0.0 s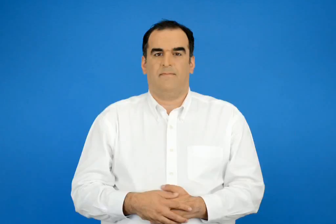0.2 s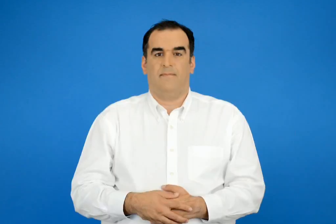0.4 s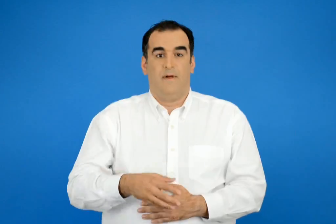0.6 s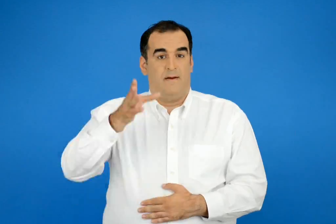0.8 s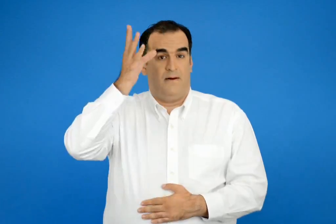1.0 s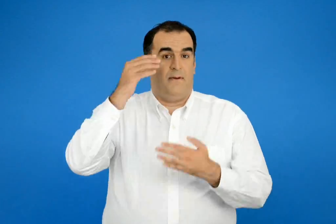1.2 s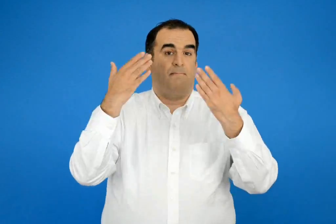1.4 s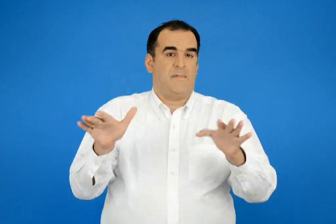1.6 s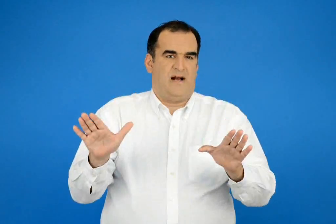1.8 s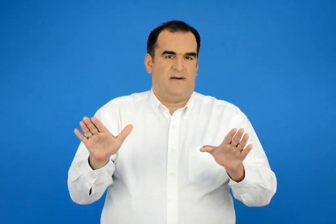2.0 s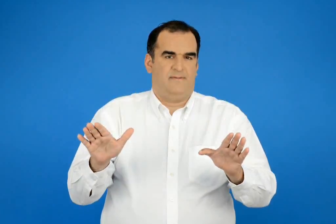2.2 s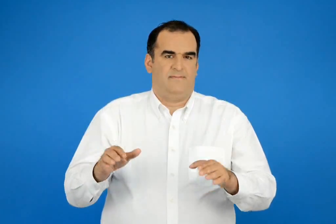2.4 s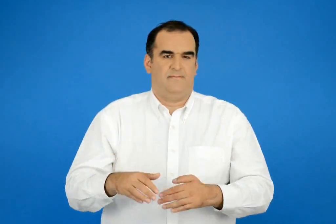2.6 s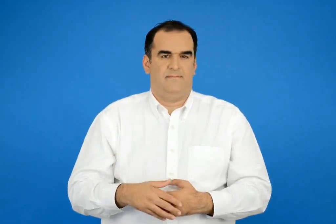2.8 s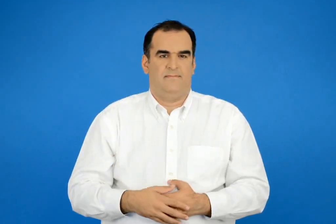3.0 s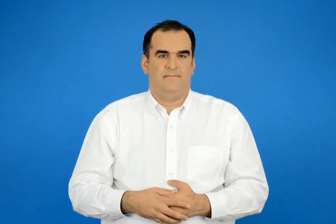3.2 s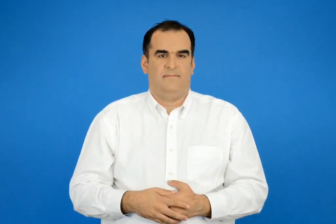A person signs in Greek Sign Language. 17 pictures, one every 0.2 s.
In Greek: έμαθα
